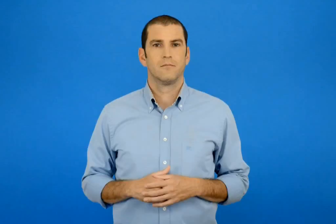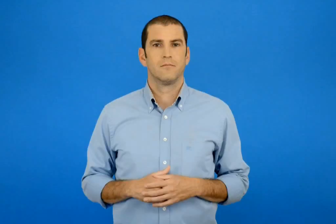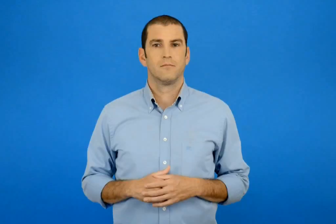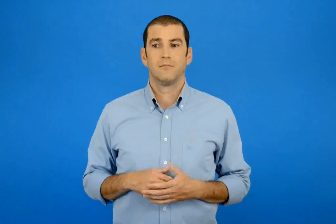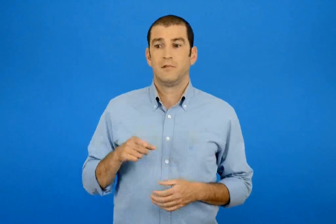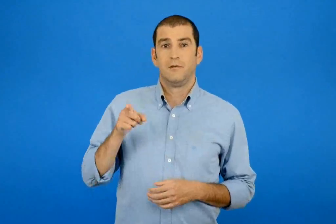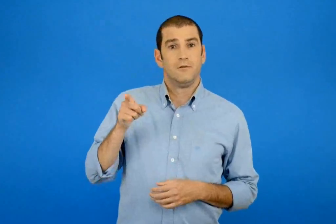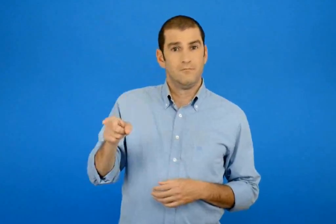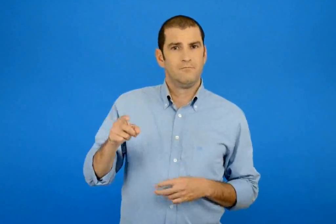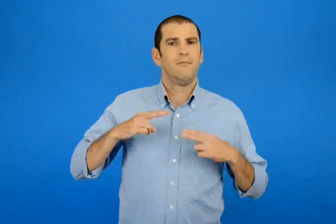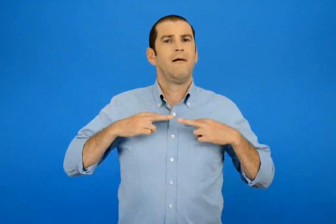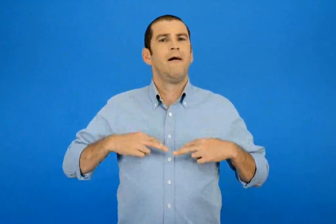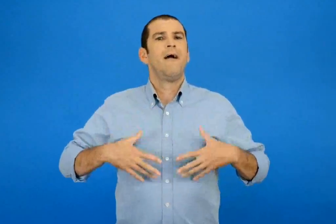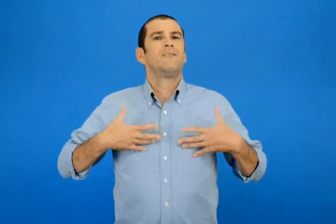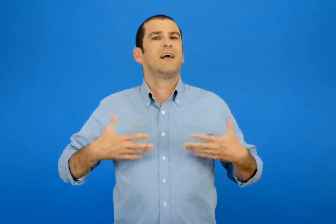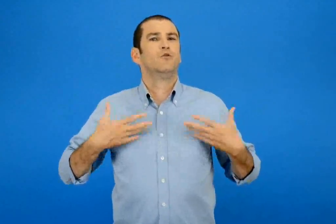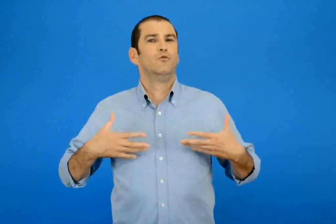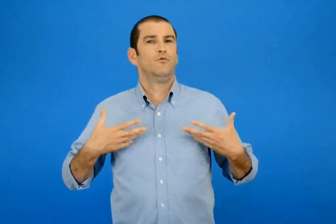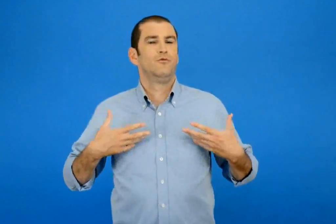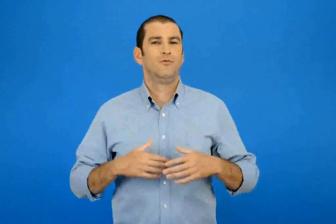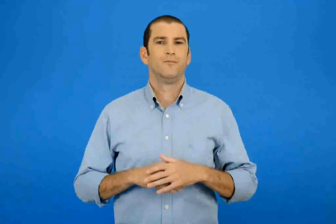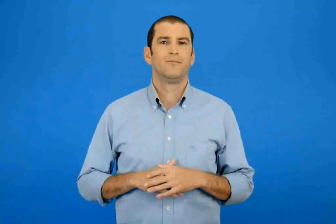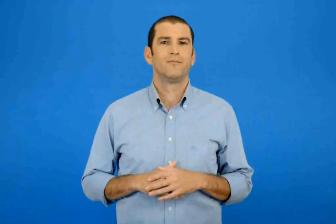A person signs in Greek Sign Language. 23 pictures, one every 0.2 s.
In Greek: ευχάριστος
